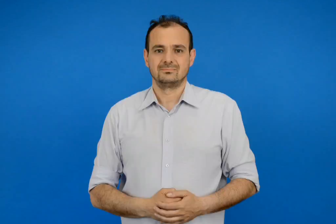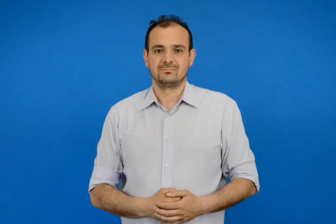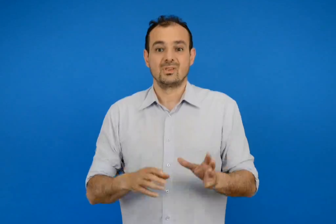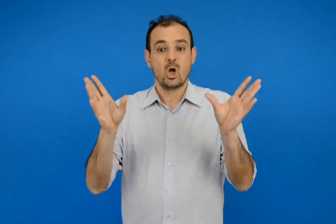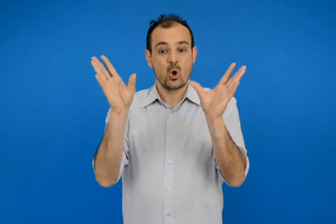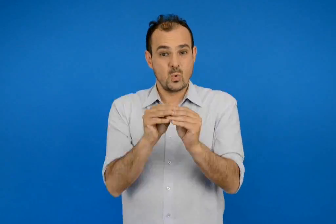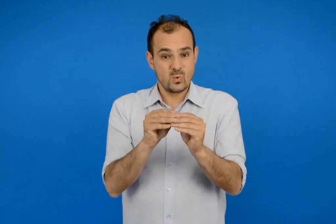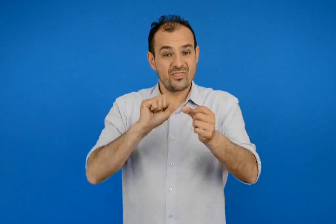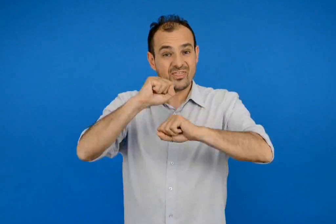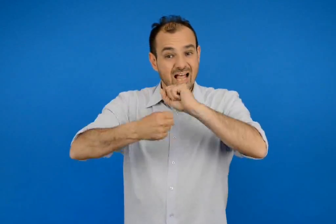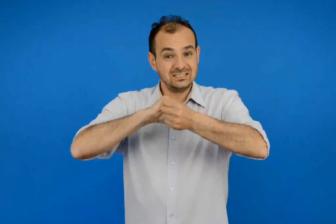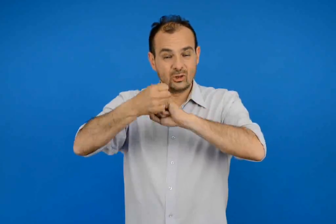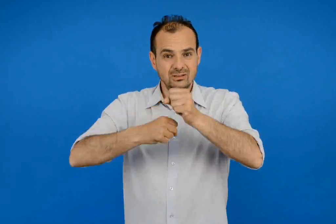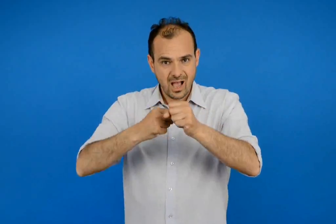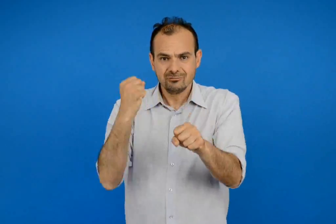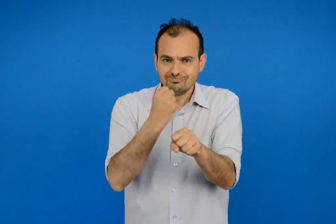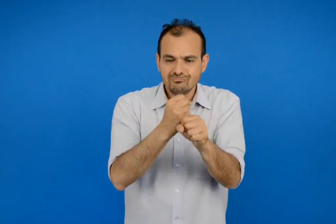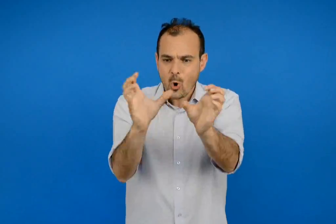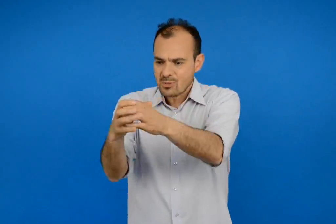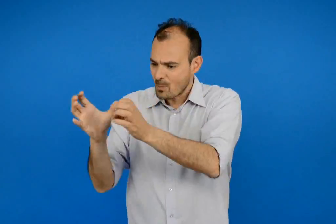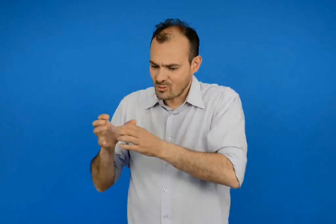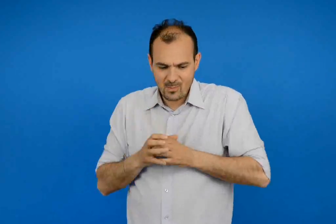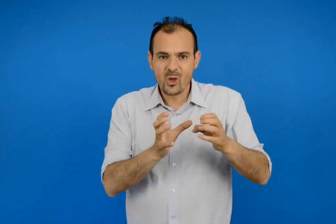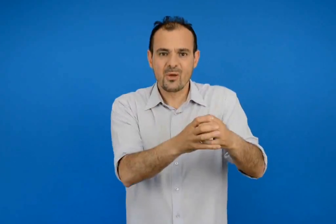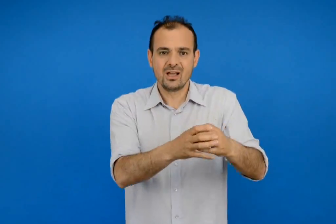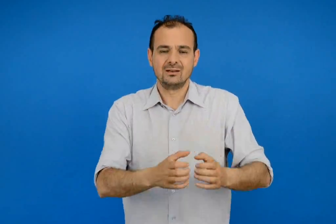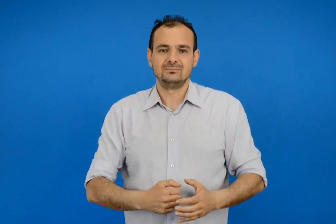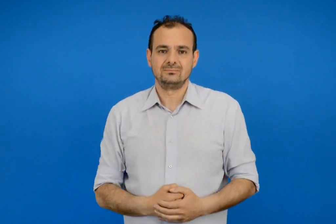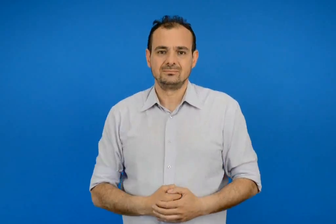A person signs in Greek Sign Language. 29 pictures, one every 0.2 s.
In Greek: εμφανίζεται σε δραστηριότητες που είναι δυνατό να γίνουν σε ομάδες
